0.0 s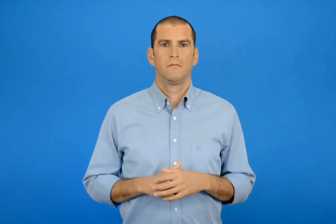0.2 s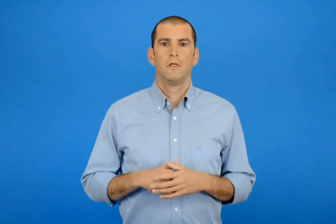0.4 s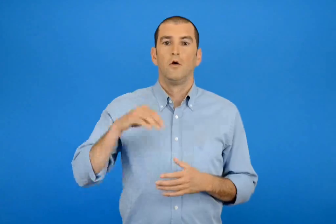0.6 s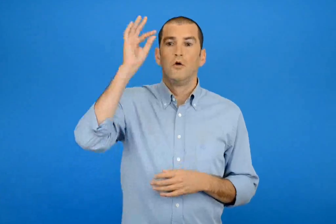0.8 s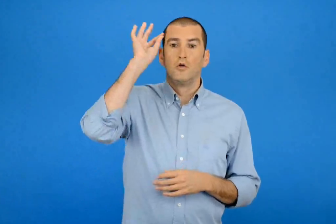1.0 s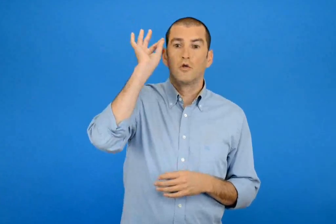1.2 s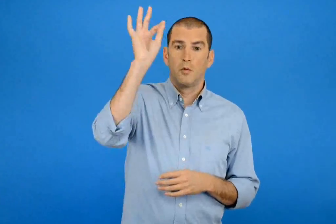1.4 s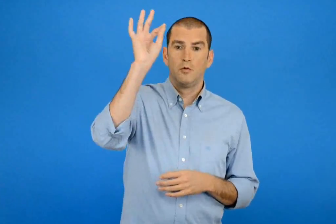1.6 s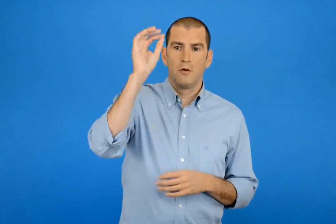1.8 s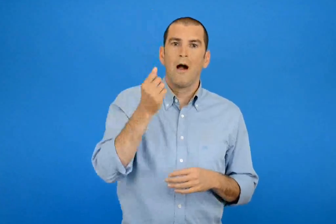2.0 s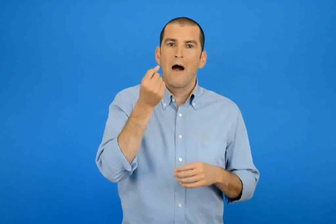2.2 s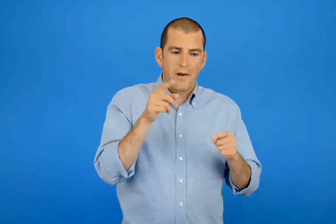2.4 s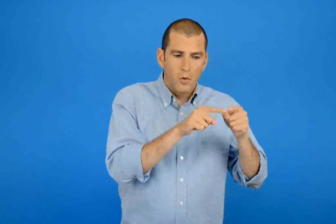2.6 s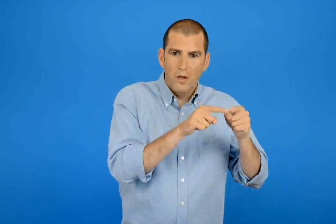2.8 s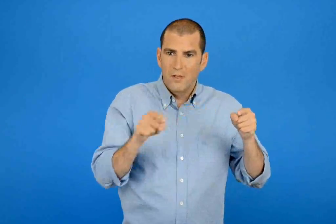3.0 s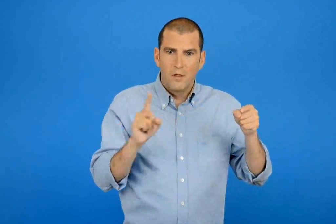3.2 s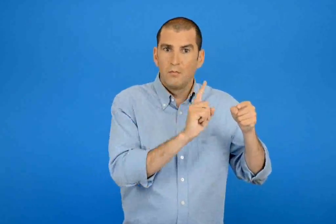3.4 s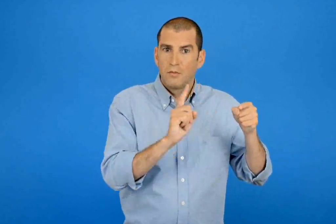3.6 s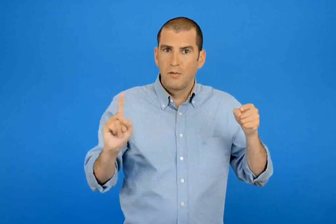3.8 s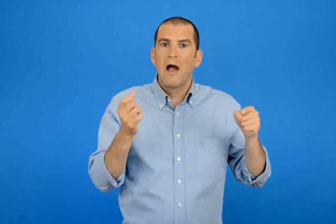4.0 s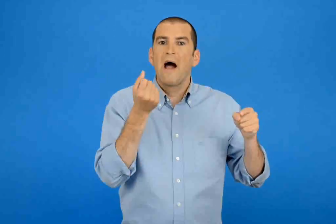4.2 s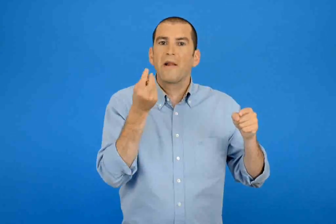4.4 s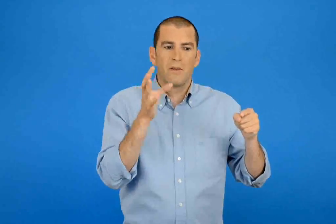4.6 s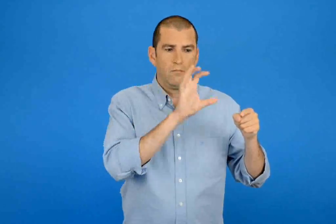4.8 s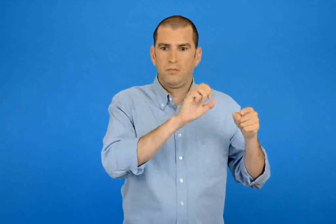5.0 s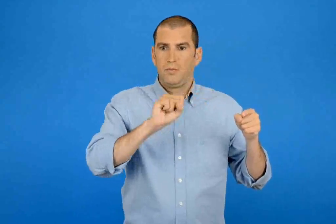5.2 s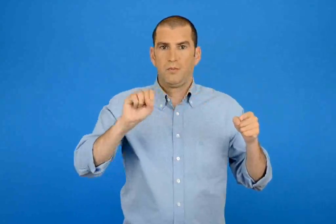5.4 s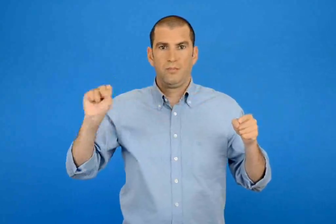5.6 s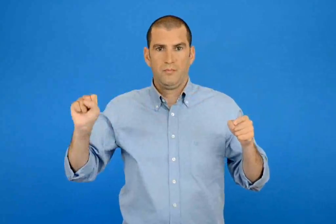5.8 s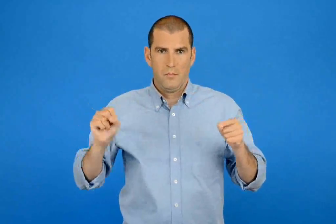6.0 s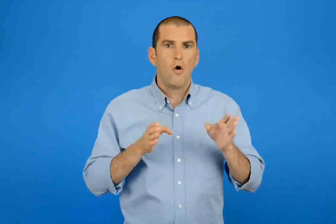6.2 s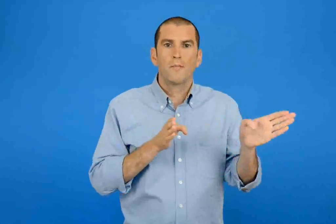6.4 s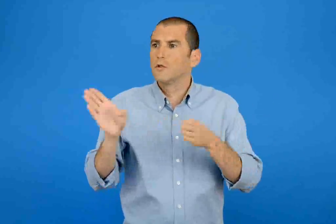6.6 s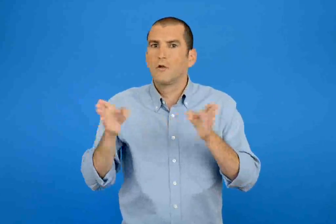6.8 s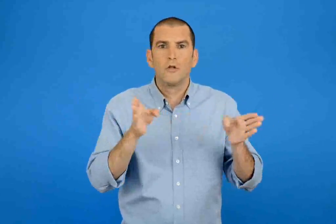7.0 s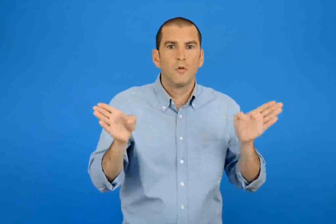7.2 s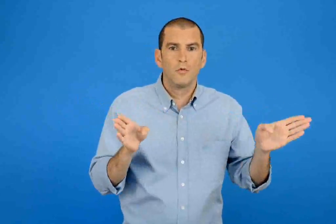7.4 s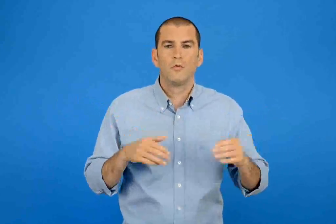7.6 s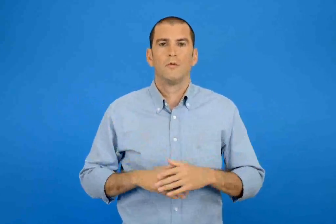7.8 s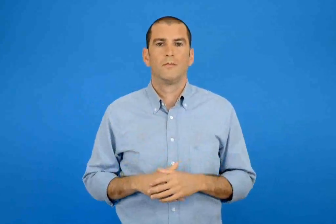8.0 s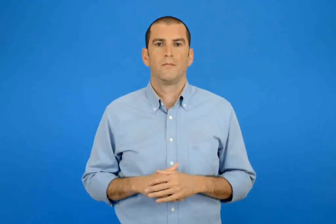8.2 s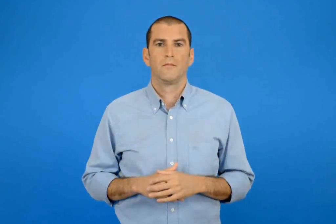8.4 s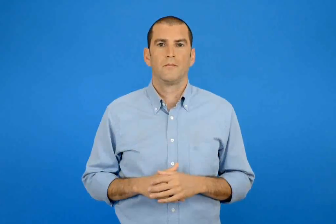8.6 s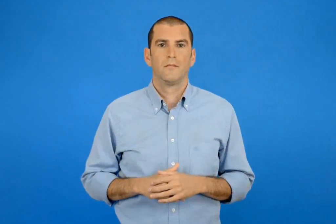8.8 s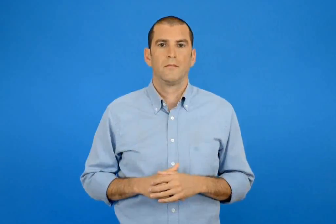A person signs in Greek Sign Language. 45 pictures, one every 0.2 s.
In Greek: σκοπός αναγνώριση αριθμών στην αριθμογραμμή - προσανατολισμός
